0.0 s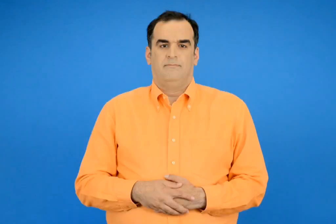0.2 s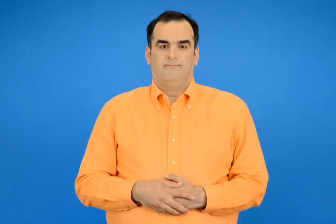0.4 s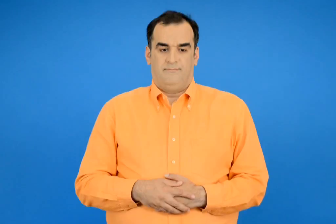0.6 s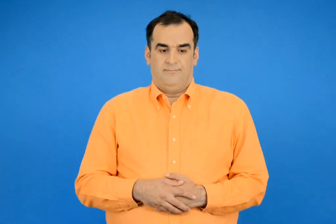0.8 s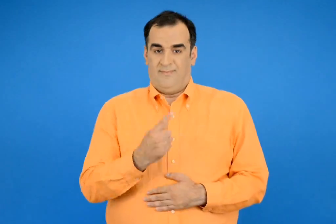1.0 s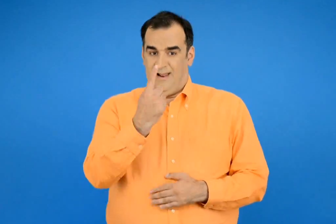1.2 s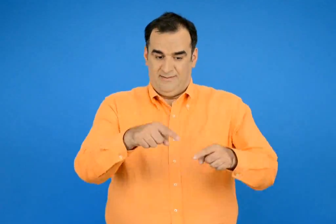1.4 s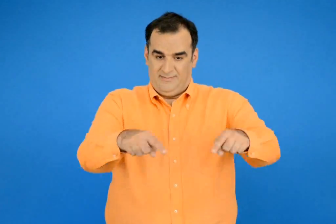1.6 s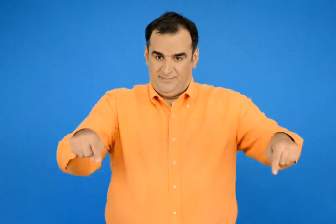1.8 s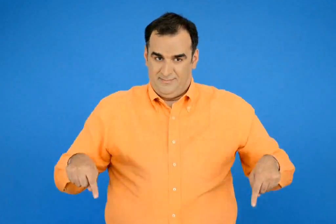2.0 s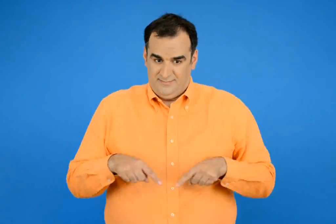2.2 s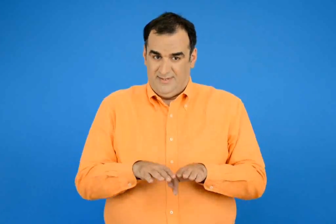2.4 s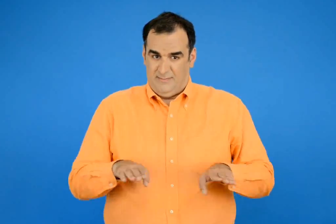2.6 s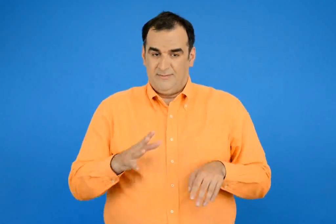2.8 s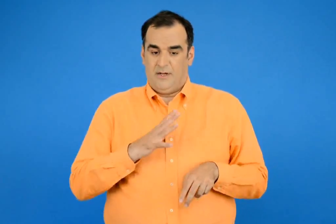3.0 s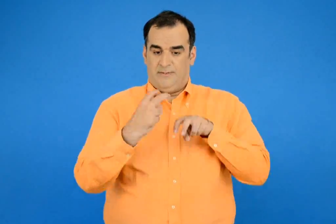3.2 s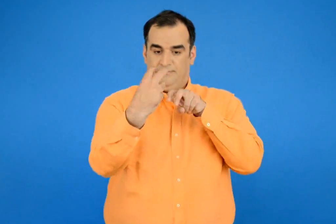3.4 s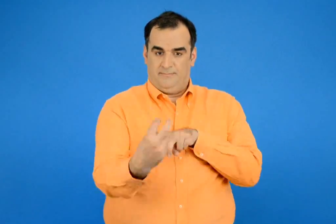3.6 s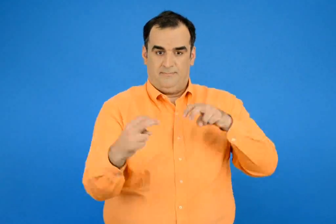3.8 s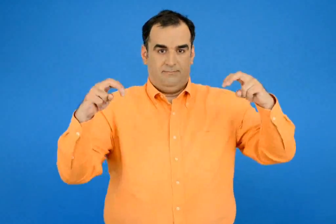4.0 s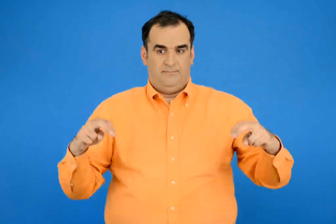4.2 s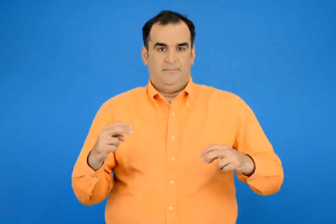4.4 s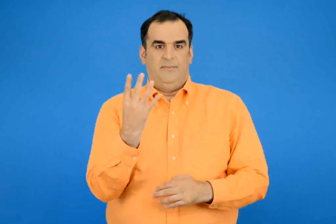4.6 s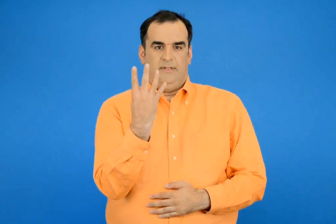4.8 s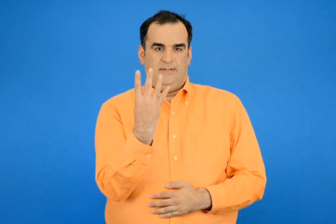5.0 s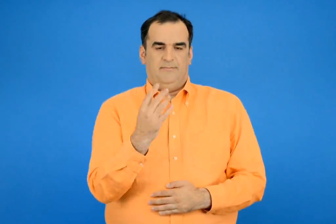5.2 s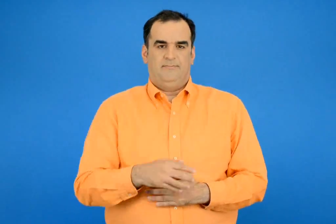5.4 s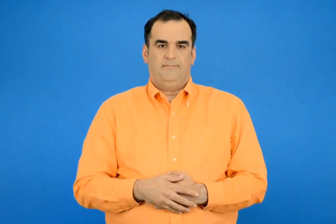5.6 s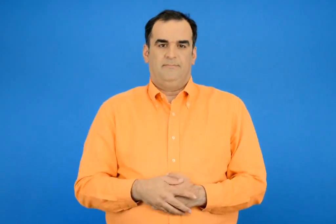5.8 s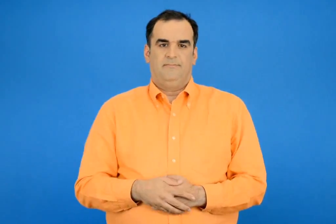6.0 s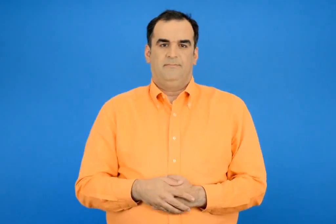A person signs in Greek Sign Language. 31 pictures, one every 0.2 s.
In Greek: σε ένα τετράγωνο τραπέζι κάθονται 4 άτομα
